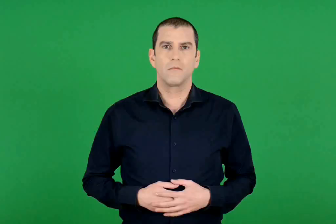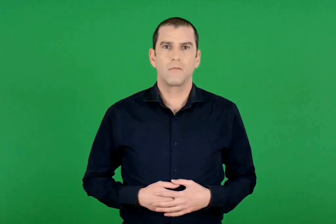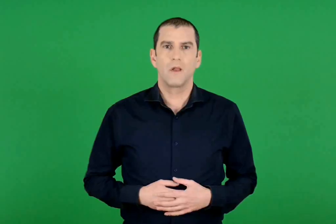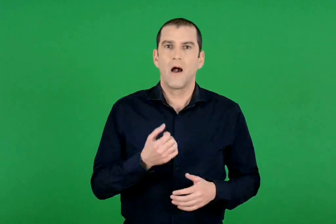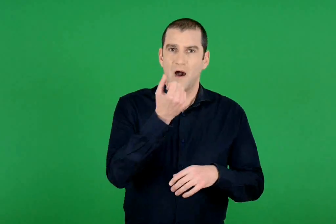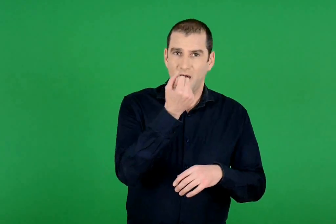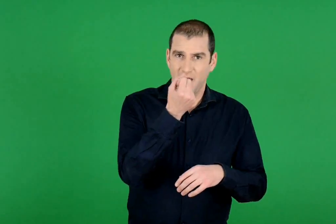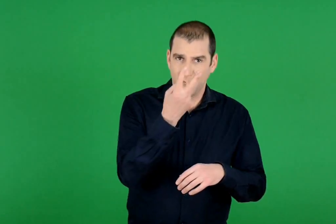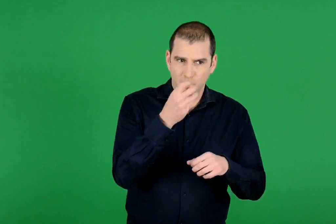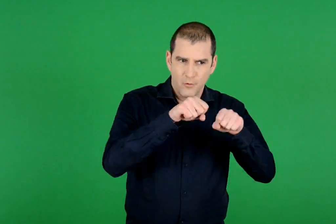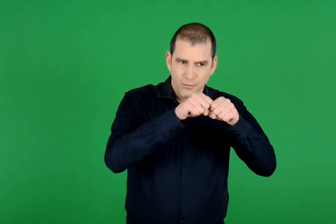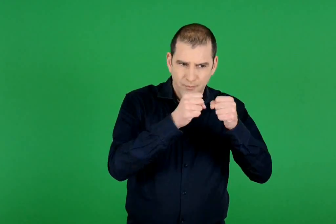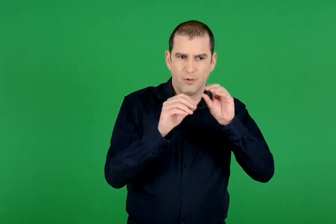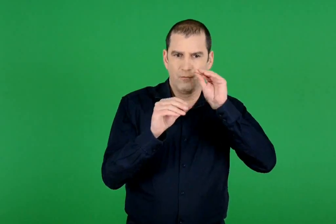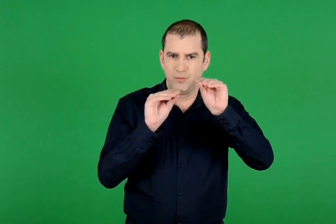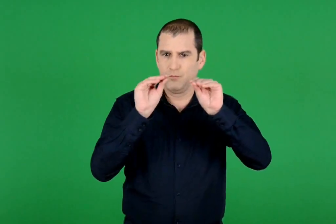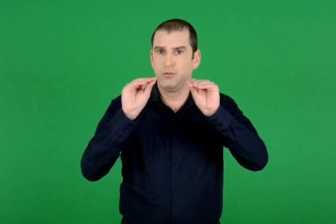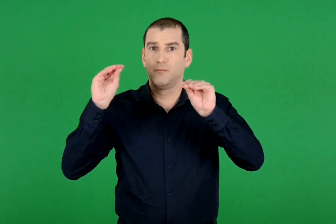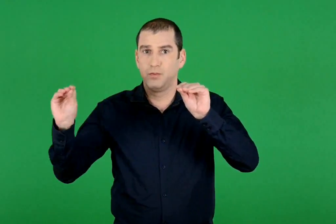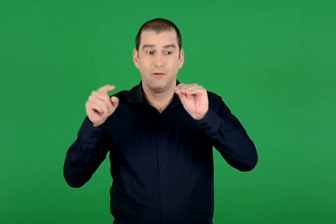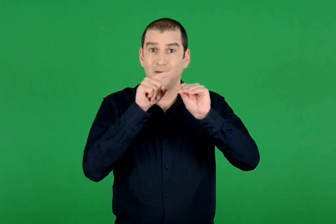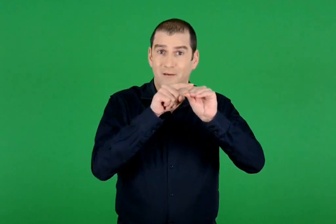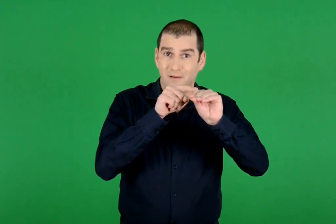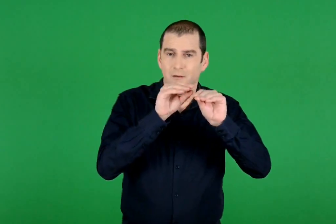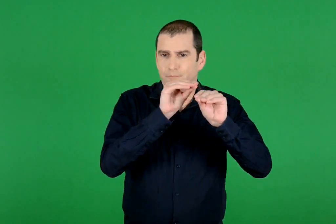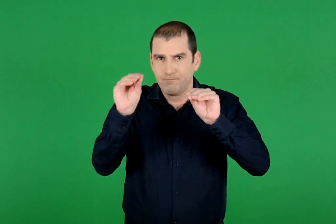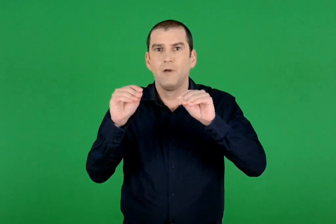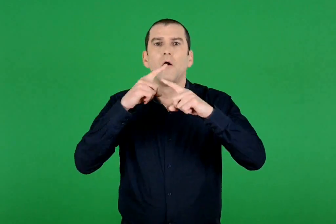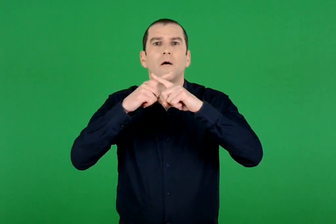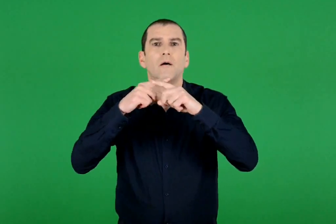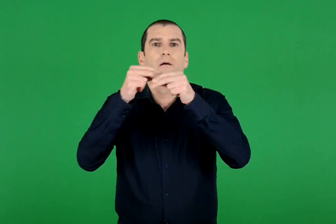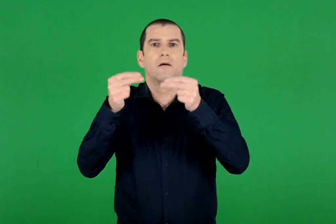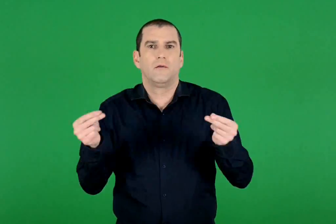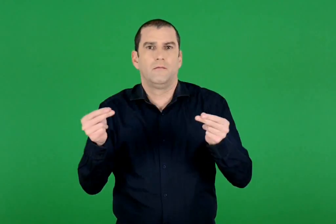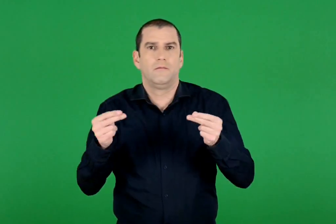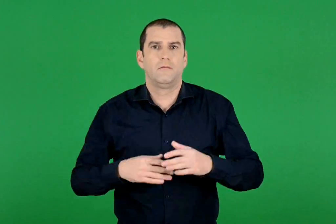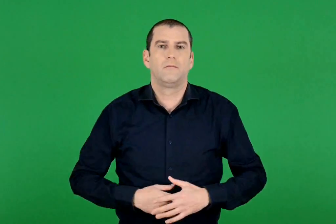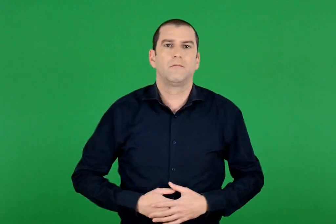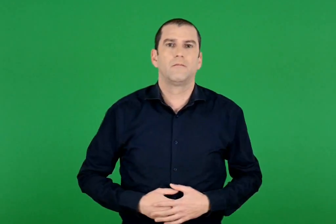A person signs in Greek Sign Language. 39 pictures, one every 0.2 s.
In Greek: αναλύω τους αριθμούς σε άθροισμα γινομένων
